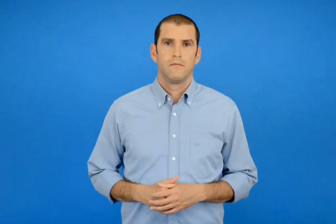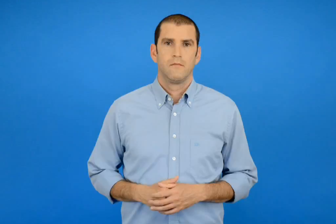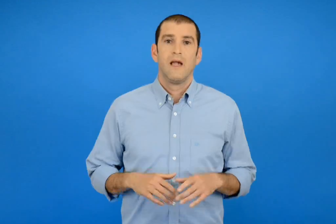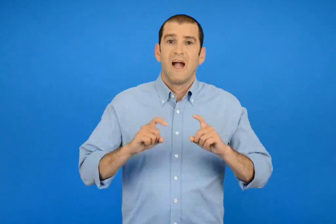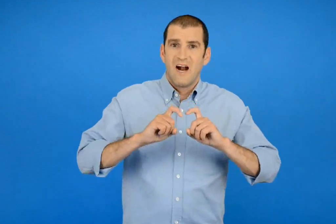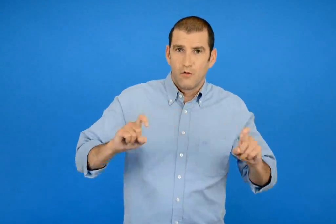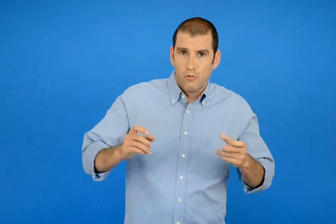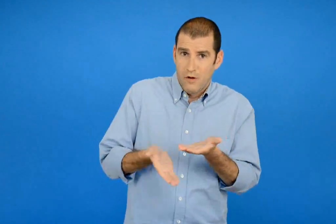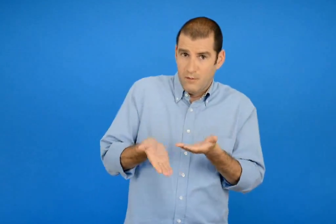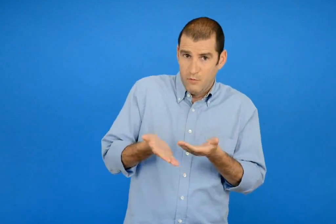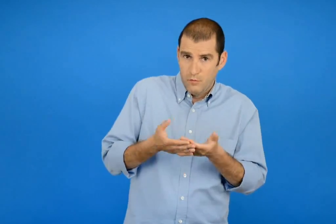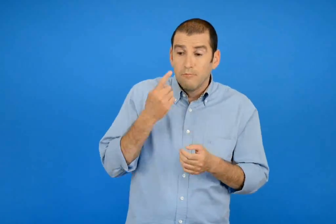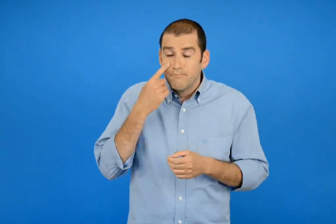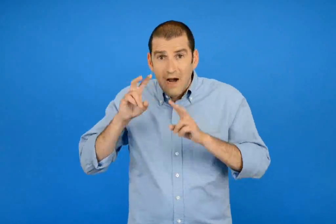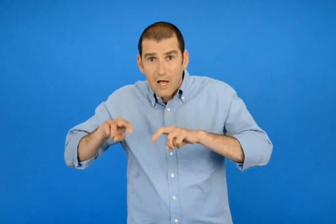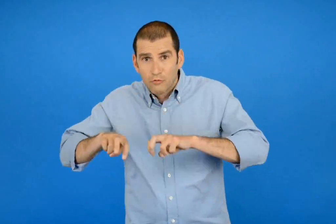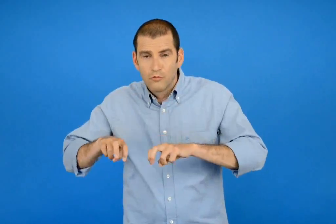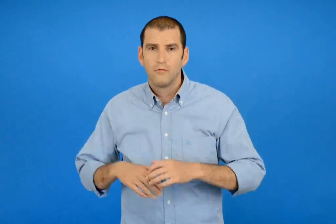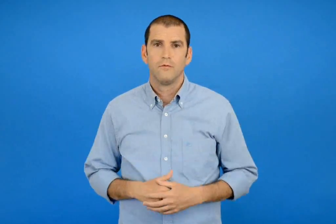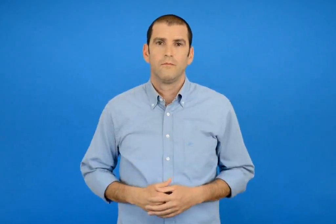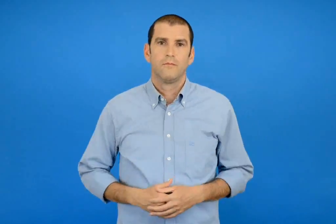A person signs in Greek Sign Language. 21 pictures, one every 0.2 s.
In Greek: ελέγχω με εποπτικό υλικό
